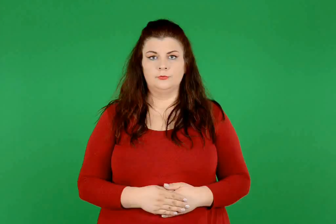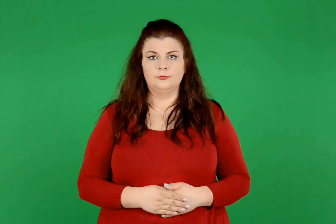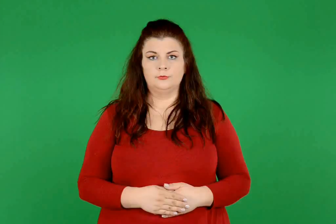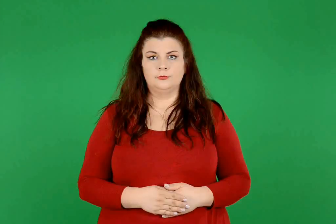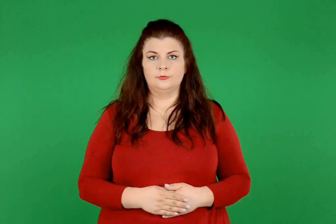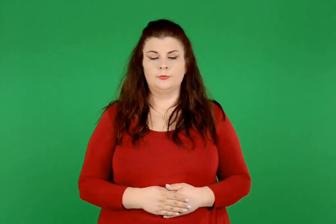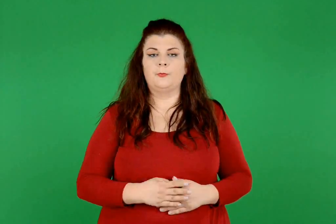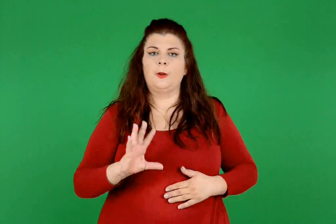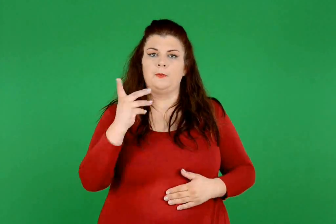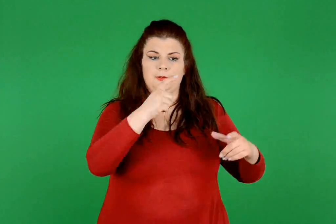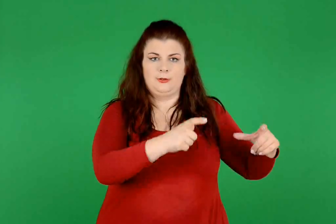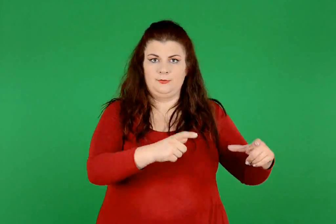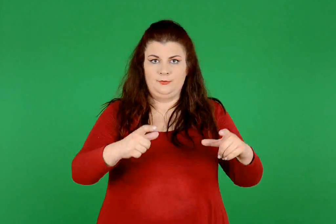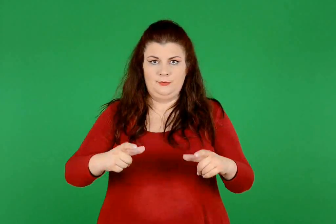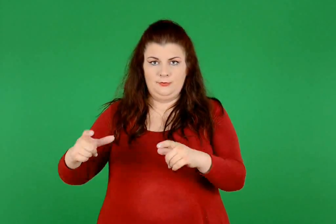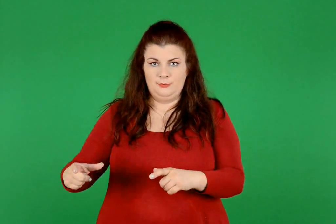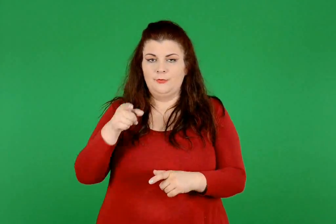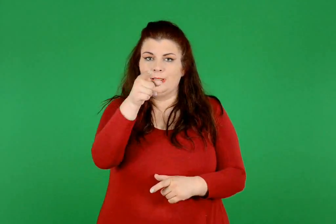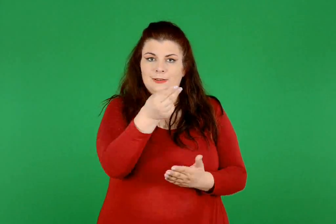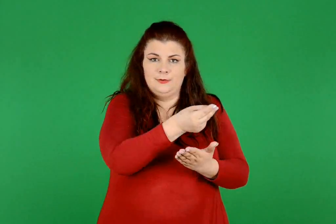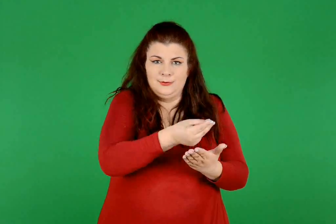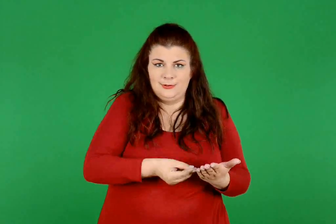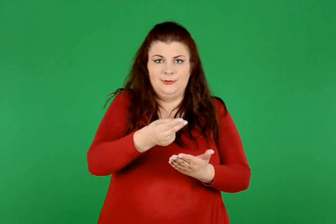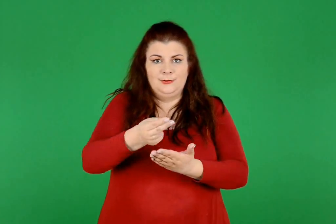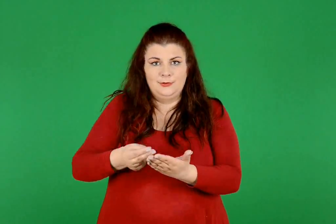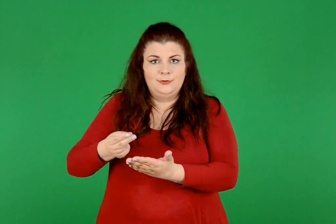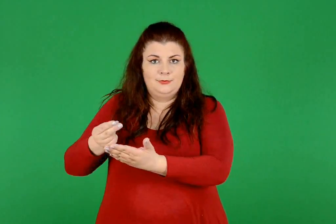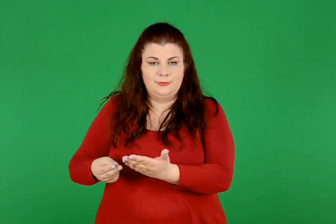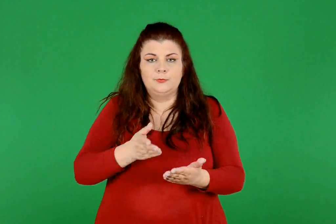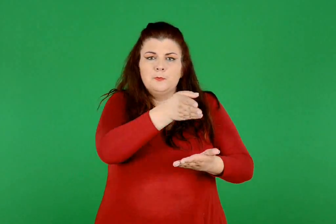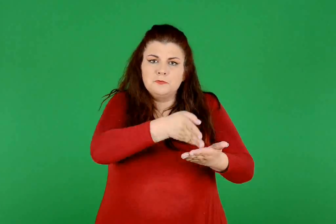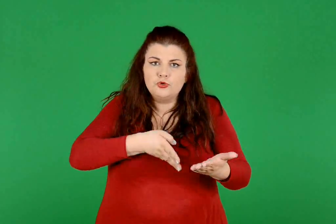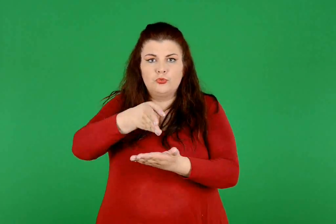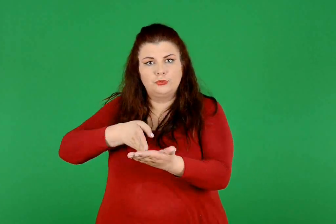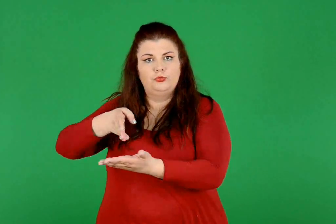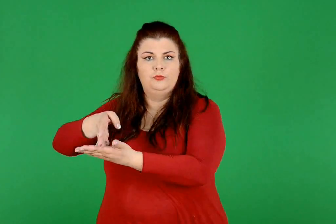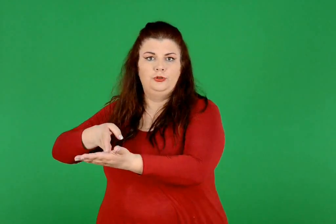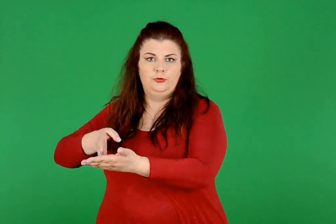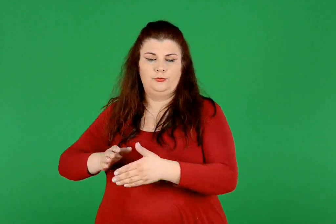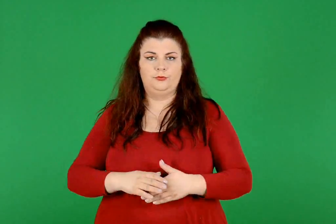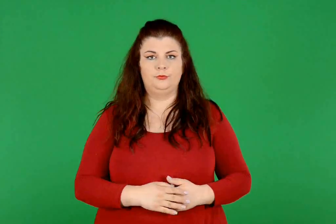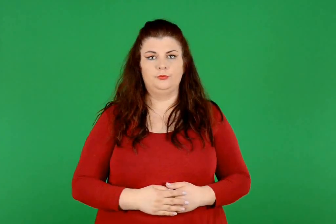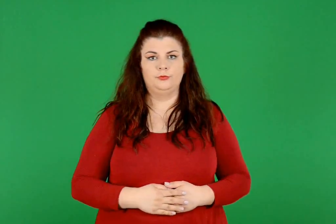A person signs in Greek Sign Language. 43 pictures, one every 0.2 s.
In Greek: χρωμάτισε σε κάθε πίτσα τη μισή
